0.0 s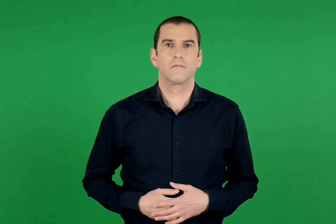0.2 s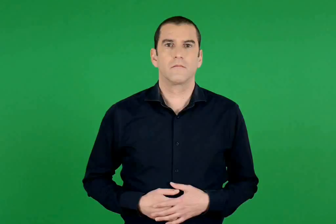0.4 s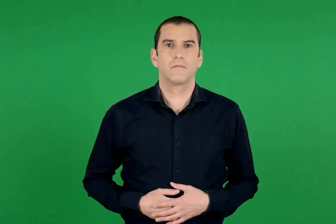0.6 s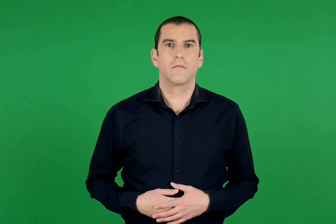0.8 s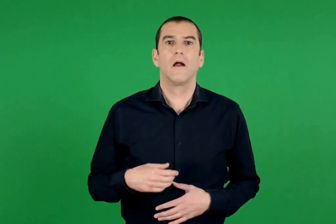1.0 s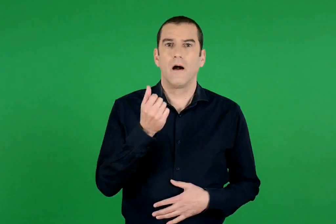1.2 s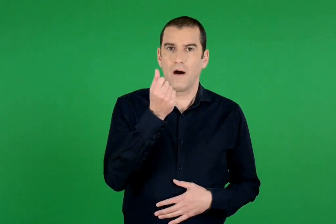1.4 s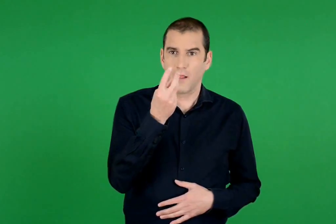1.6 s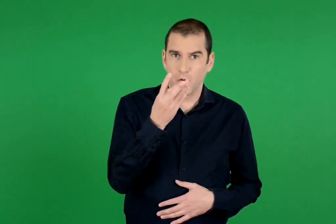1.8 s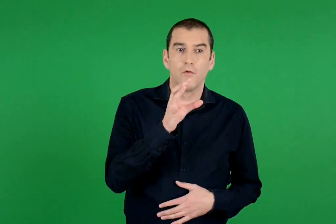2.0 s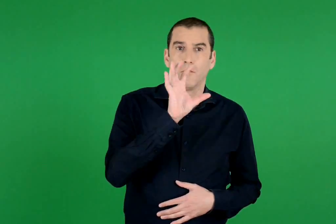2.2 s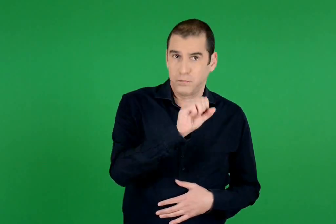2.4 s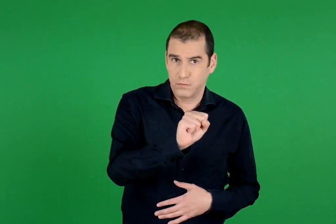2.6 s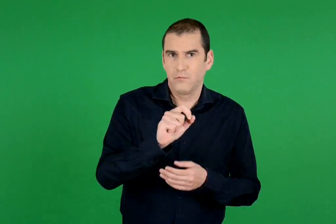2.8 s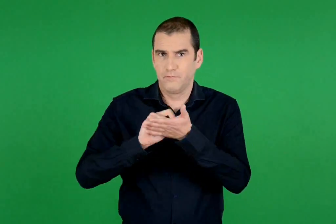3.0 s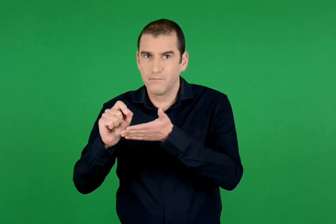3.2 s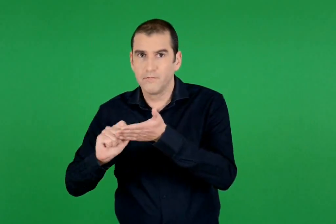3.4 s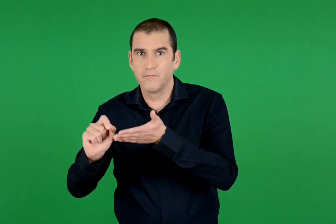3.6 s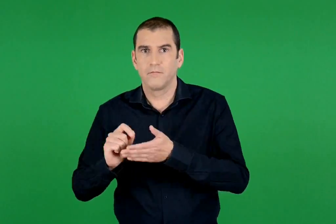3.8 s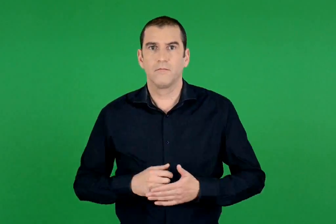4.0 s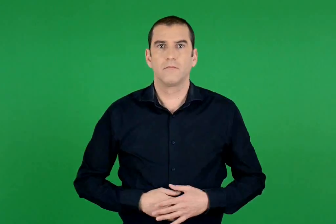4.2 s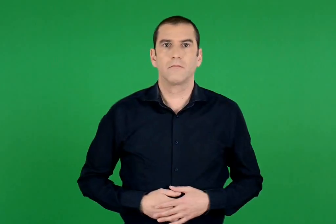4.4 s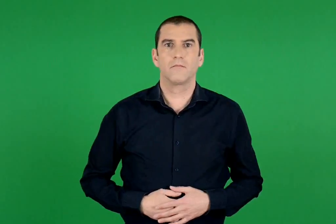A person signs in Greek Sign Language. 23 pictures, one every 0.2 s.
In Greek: ανακαλύπτω και γράφω τον αριθμό
